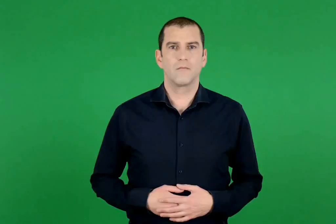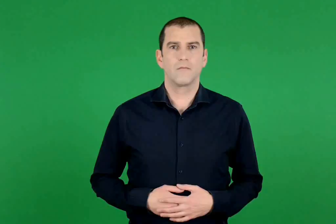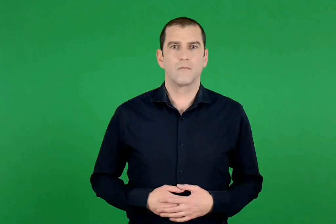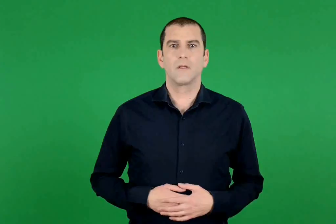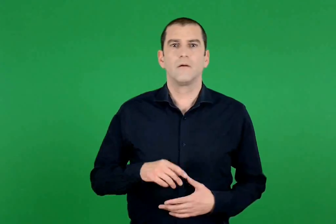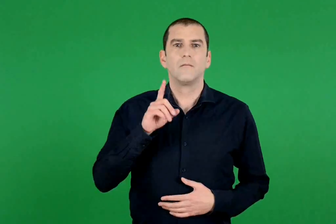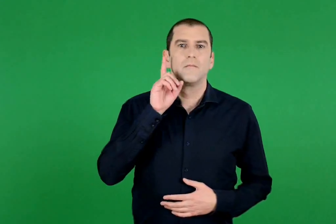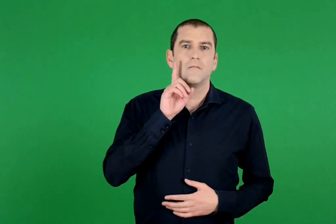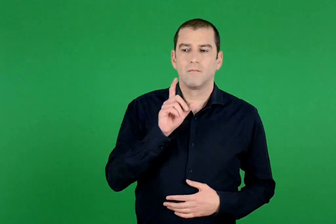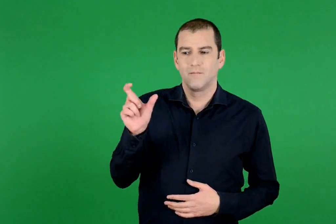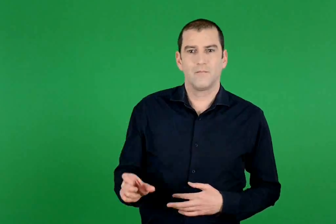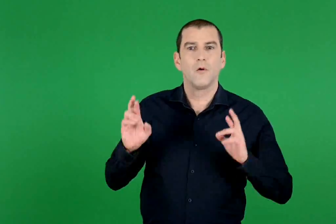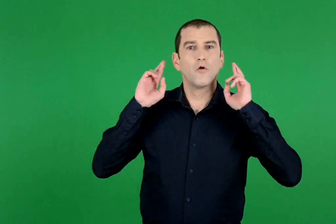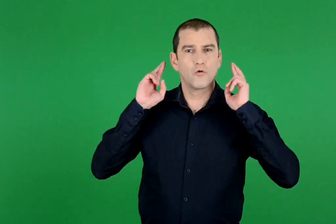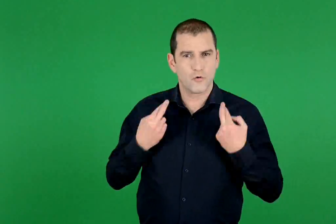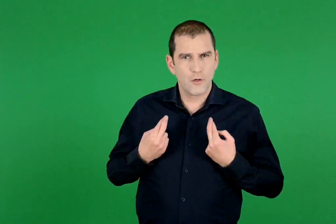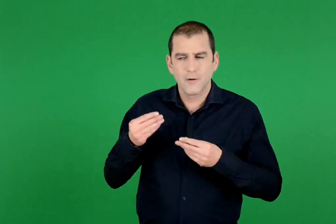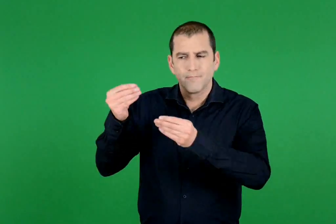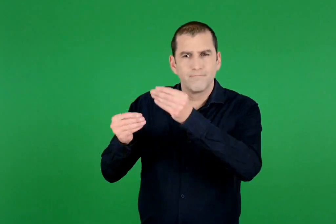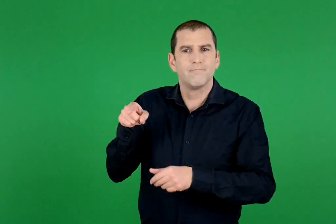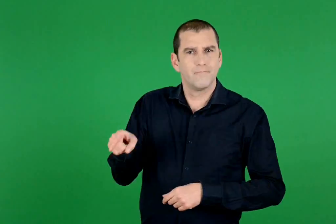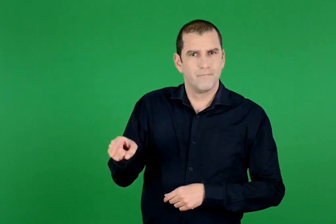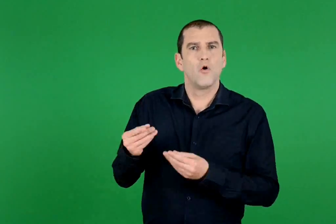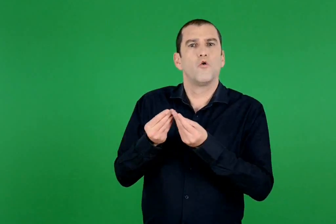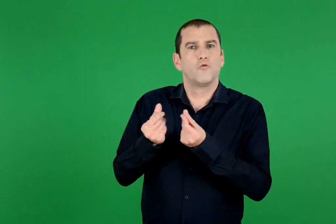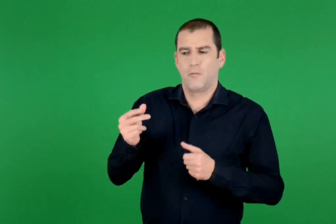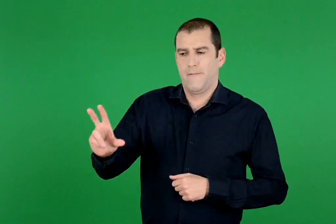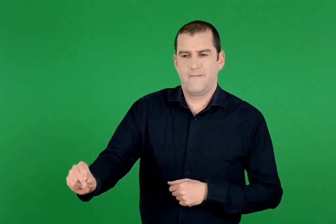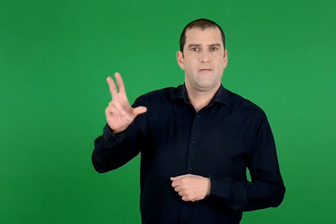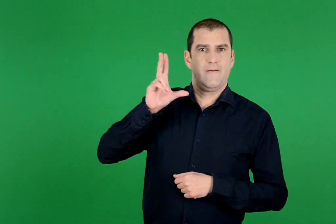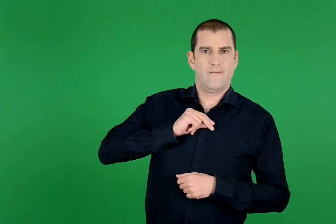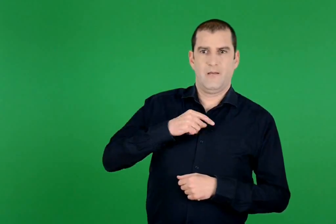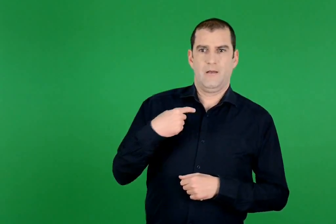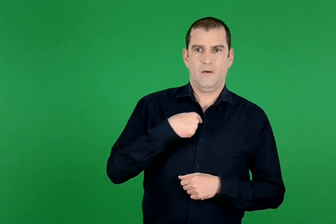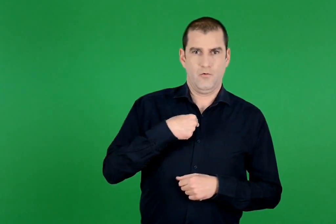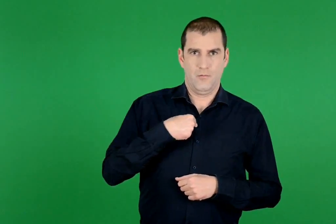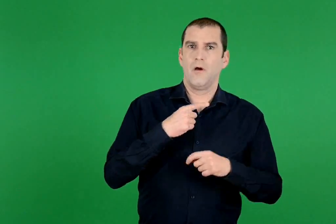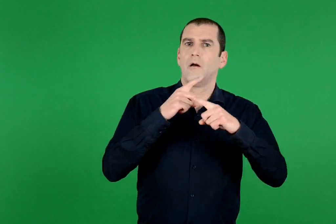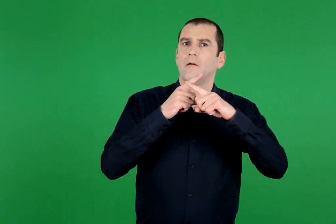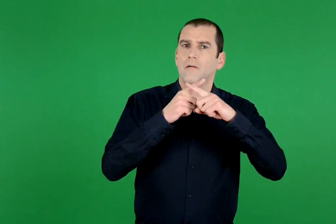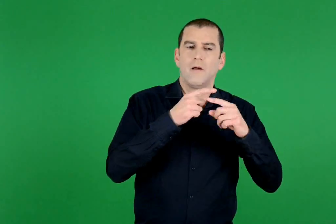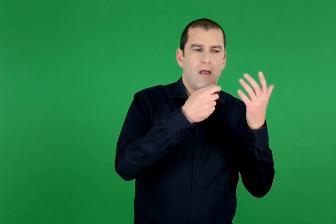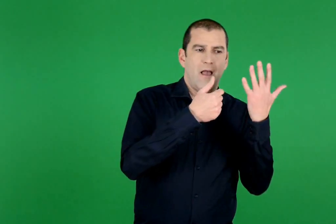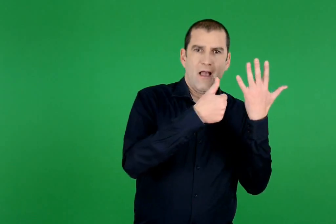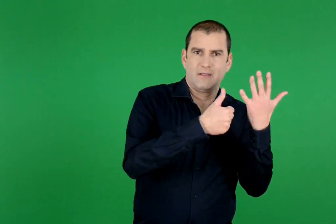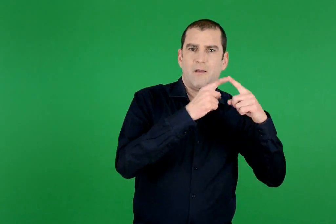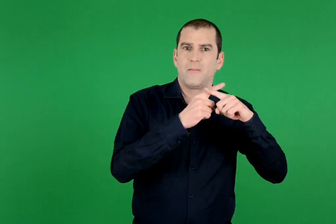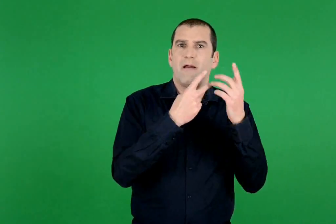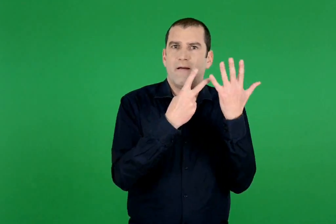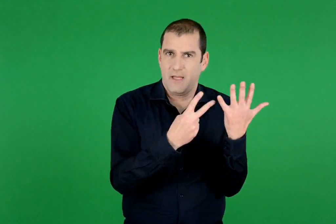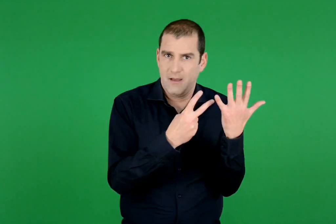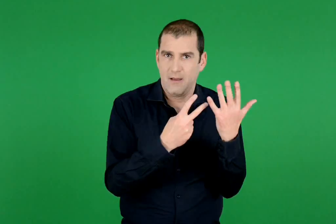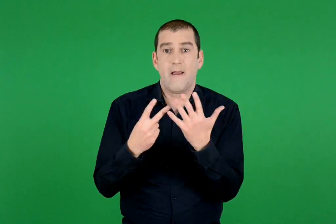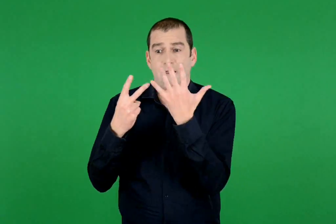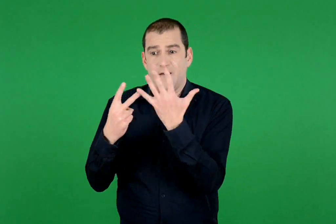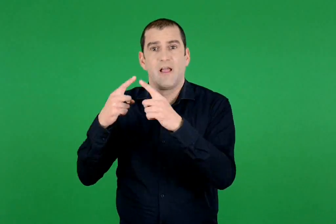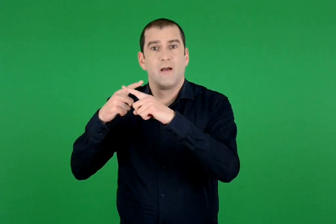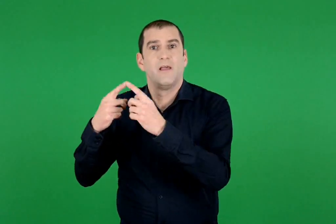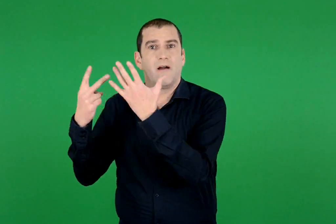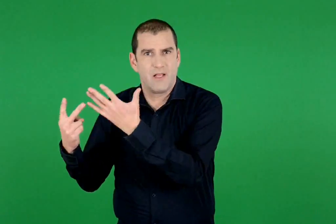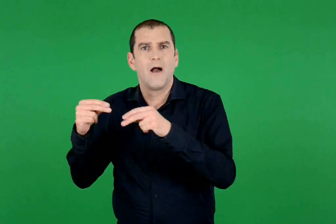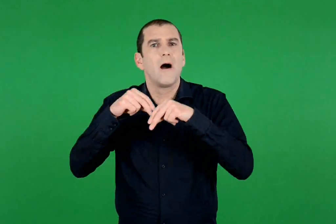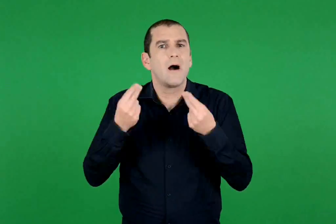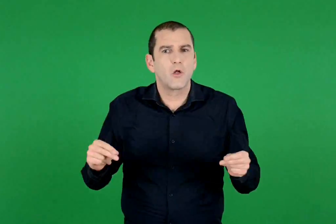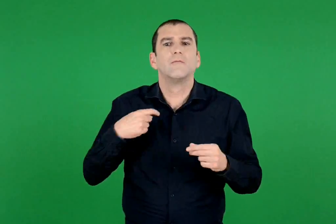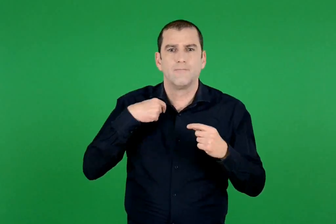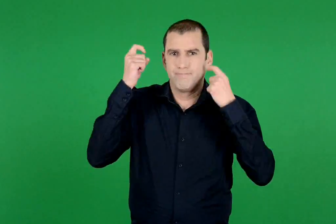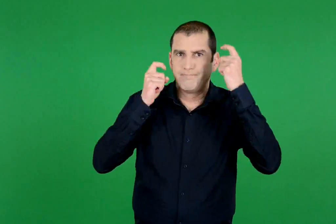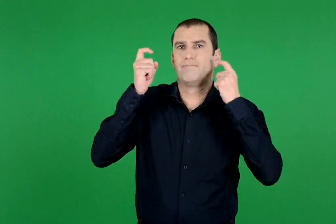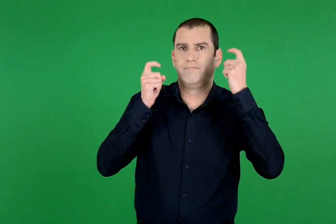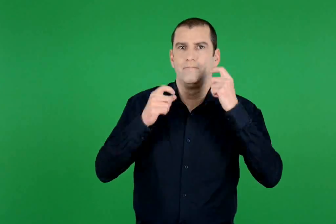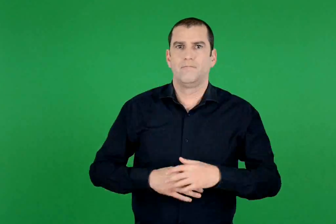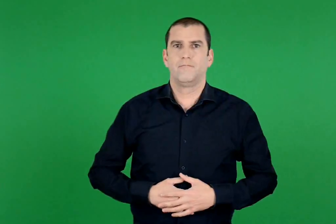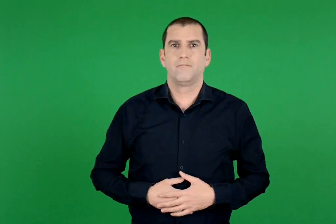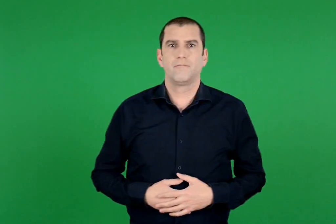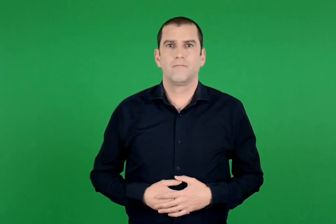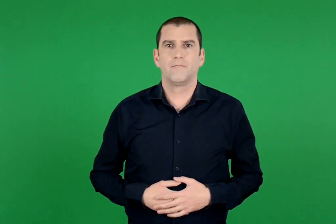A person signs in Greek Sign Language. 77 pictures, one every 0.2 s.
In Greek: υπολογίζω με τον ίδιο τρόπο που υπολογίζει και η κορίνα το γινόμενο 6 x 7 και 7 x 7
